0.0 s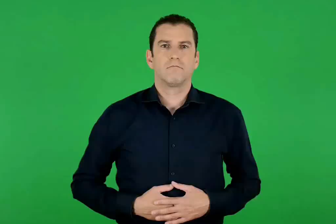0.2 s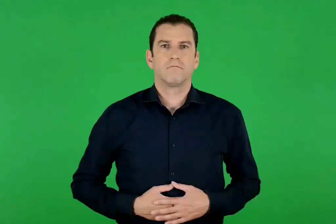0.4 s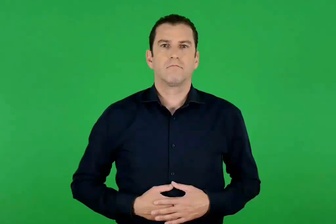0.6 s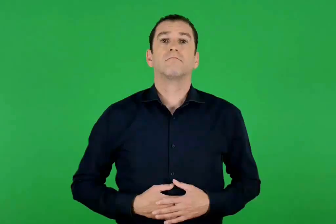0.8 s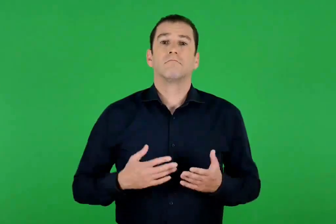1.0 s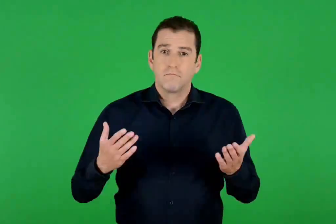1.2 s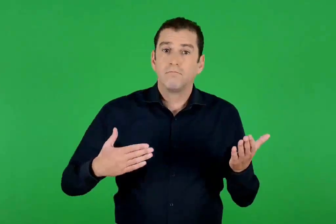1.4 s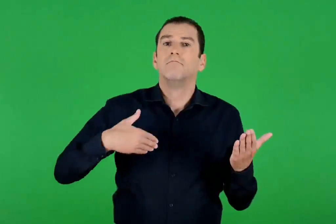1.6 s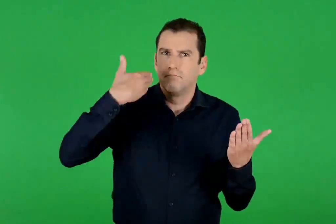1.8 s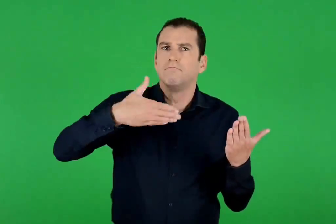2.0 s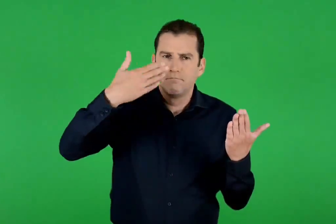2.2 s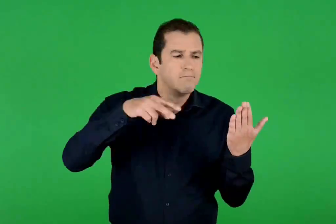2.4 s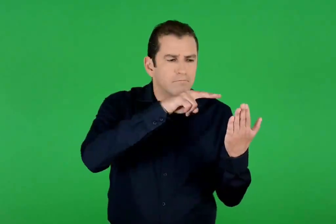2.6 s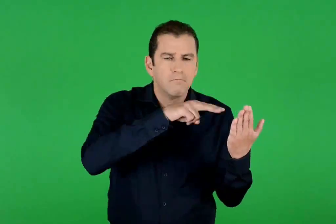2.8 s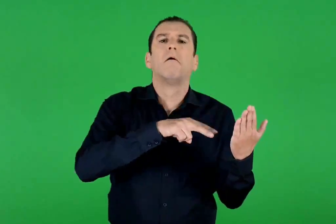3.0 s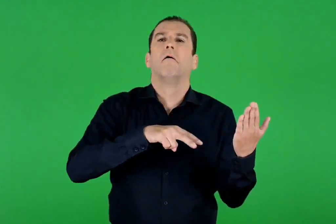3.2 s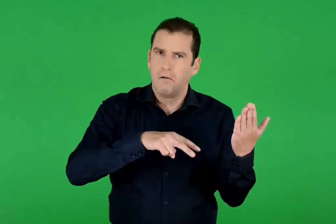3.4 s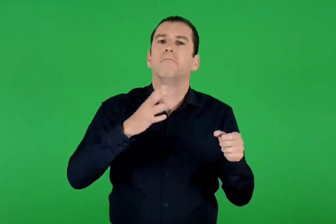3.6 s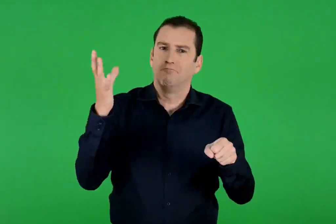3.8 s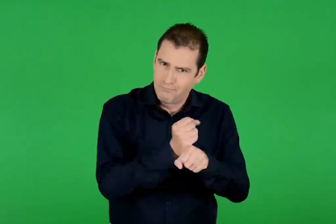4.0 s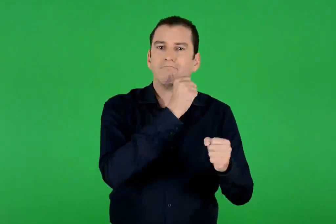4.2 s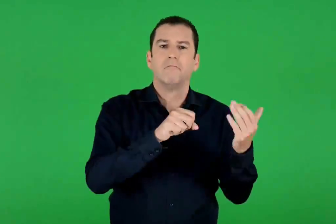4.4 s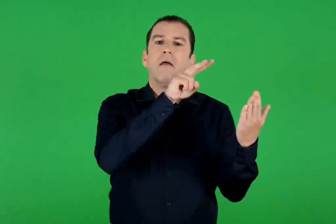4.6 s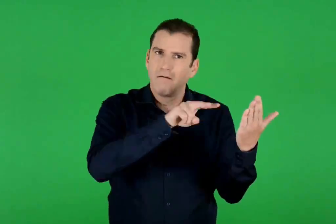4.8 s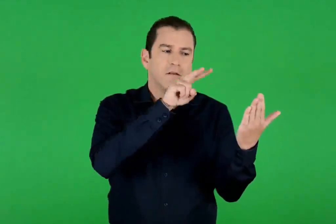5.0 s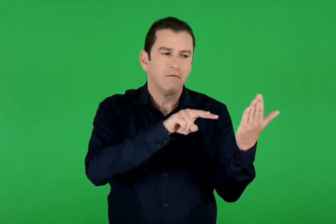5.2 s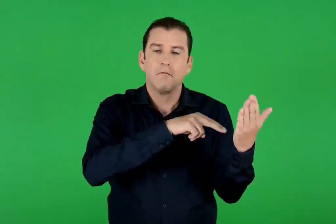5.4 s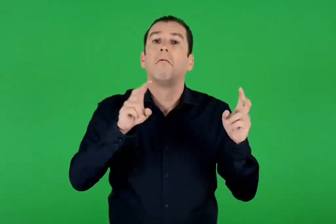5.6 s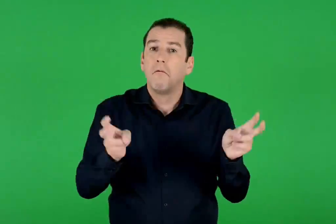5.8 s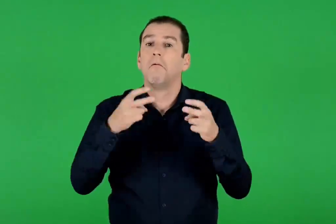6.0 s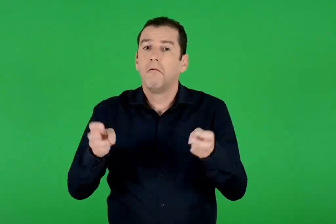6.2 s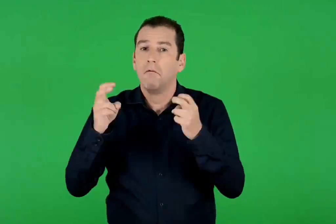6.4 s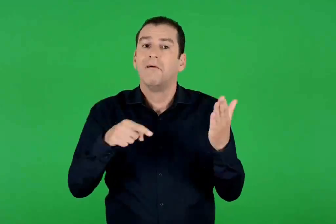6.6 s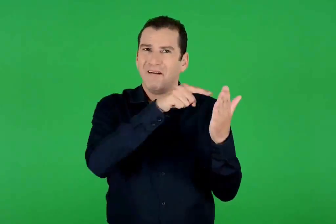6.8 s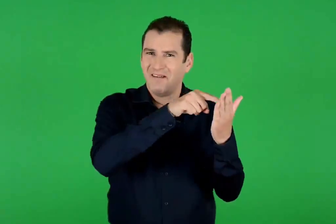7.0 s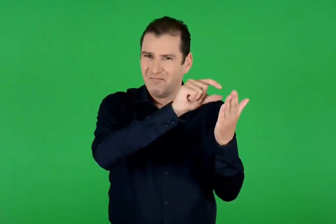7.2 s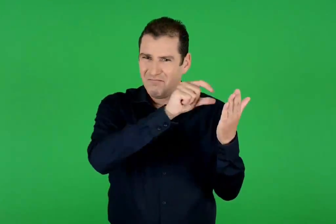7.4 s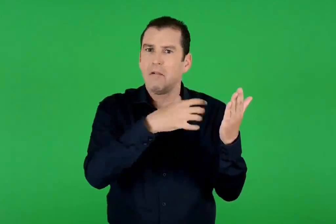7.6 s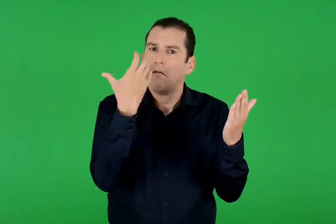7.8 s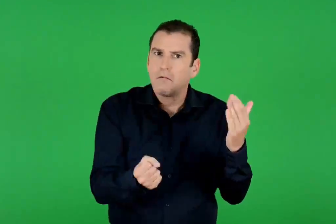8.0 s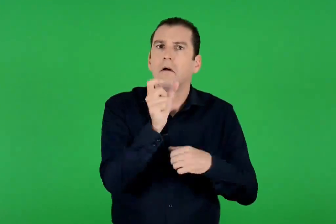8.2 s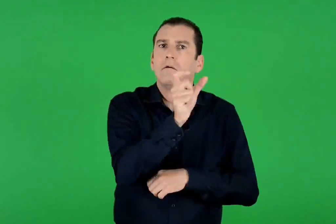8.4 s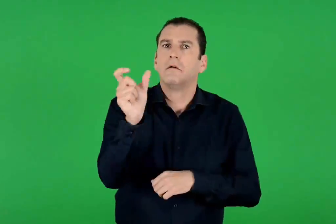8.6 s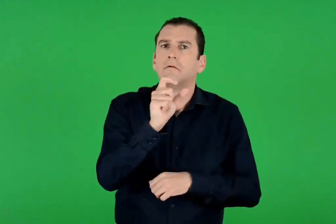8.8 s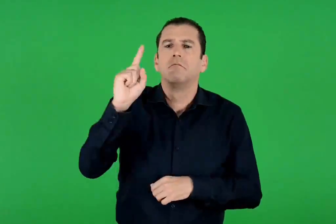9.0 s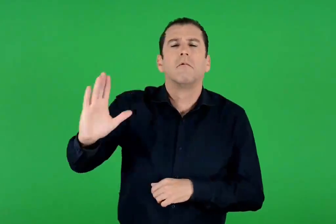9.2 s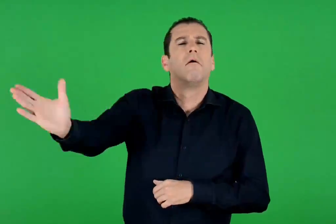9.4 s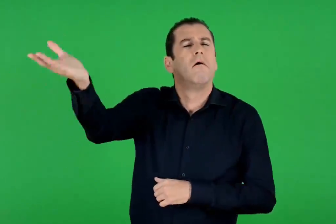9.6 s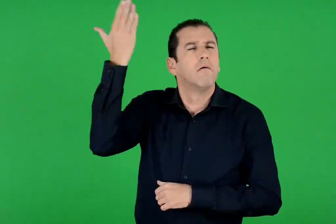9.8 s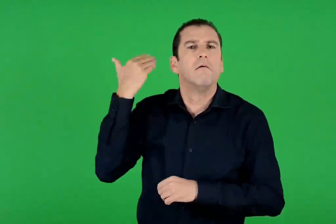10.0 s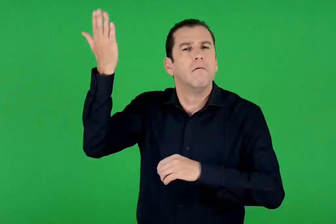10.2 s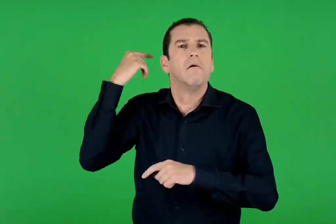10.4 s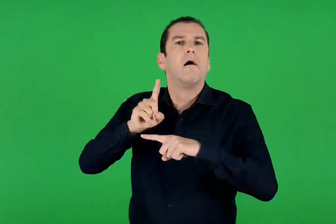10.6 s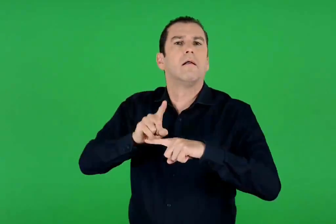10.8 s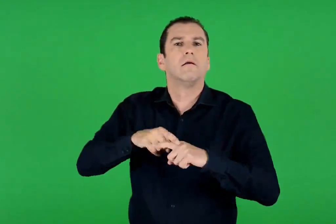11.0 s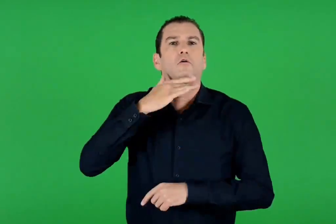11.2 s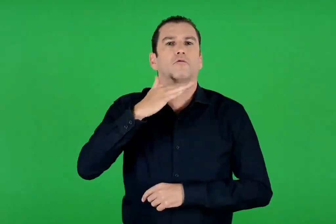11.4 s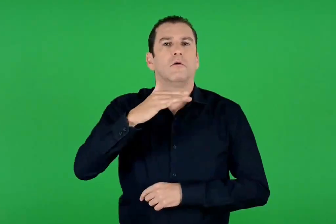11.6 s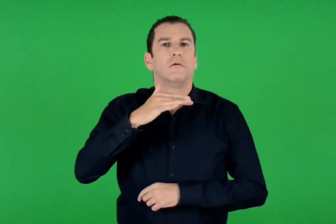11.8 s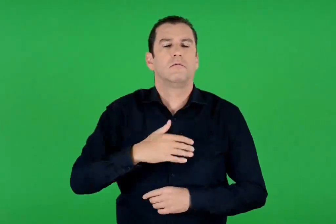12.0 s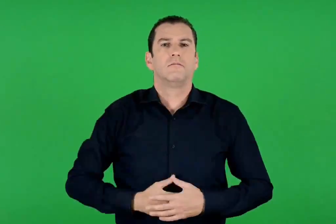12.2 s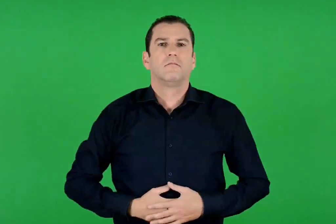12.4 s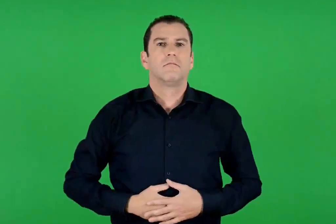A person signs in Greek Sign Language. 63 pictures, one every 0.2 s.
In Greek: όταν όμως μπόρεσαν και τη διάβασαν , ανακάλυψαν ότι στις πινακίδες αυτές υπήρχαν λέξεις μιας πολύ αρχαίας ελληνικής γλώσσας
